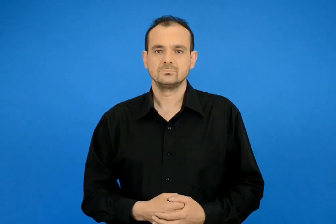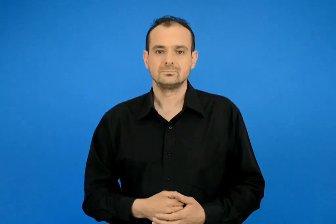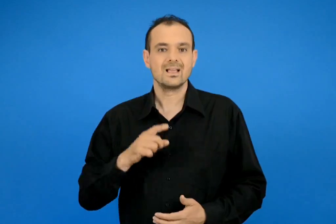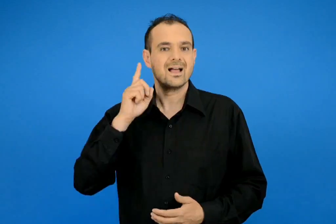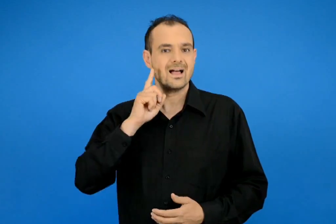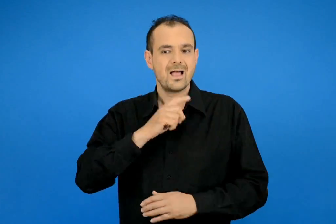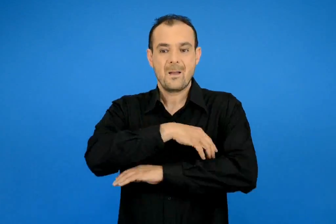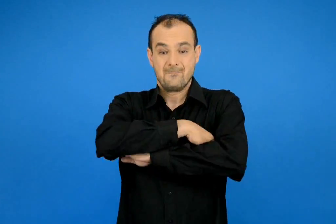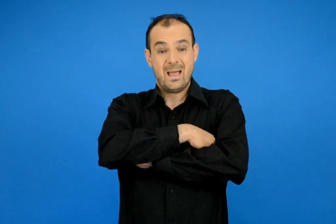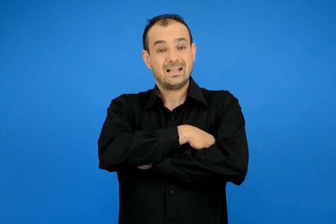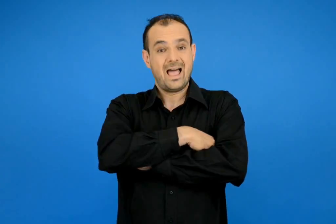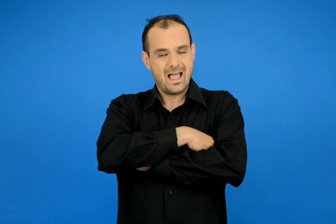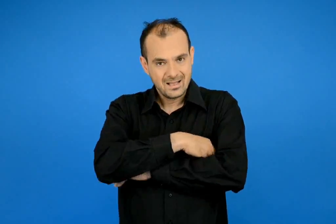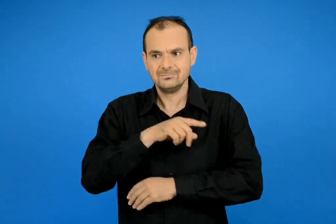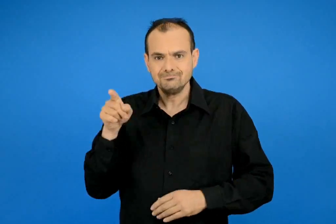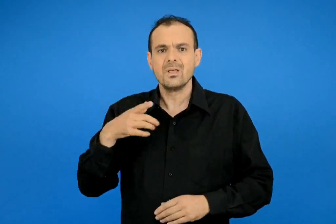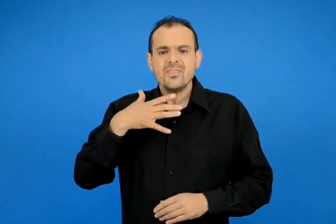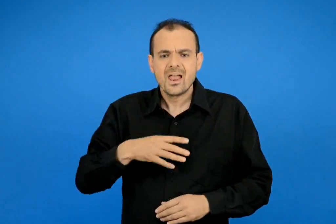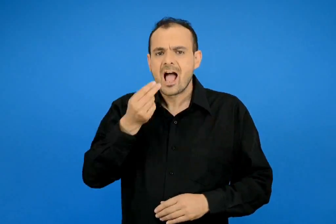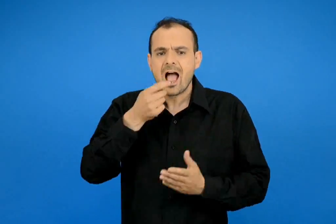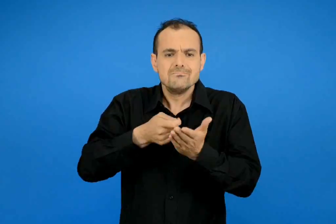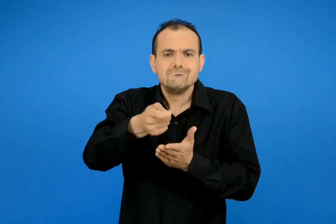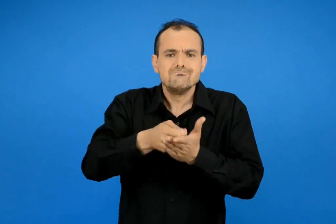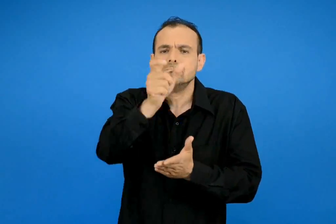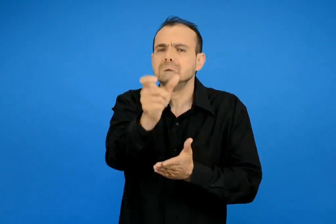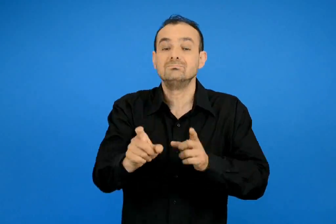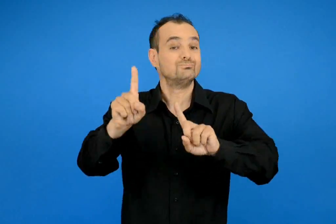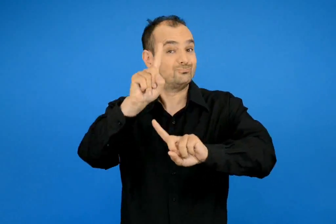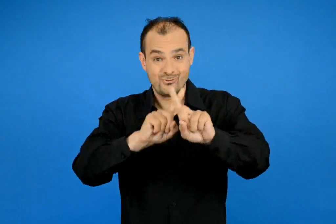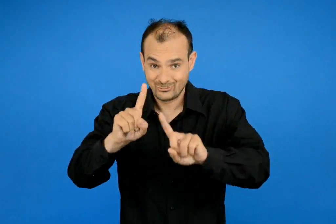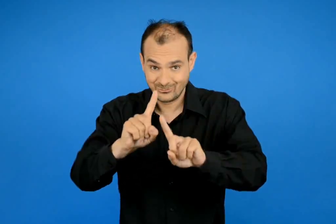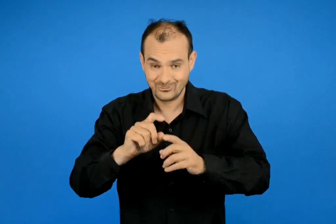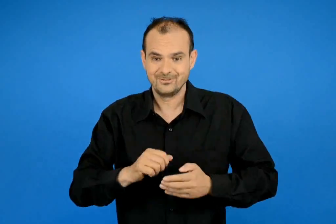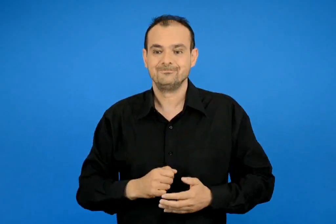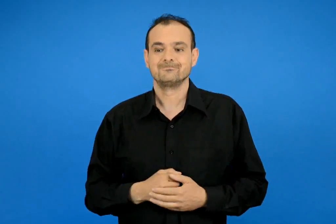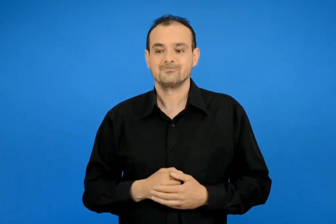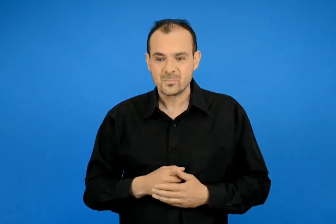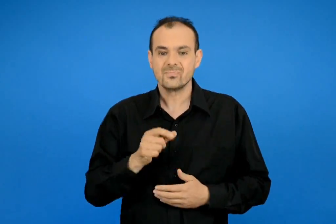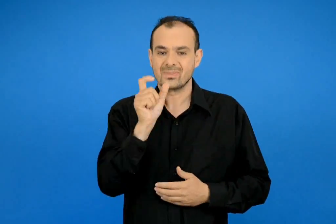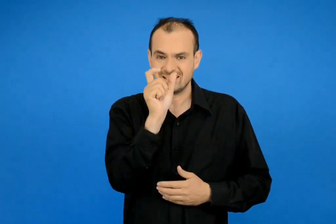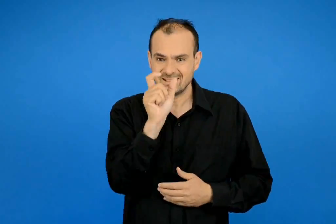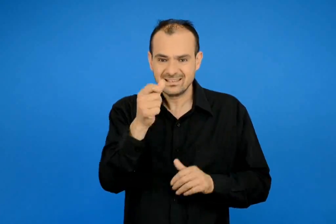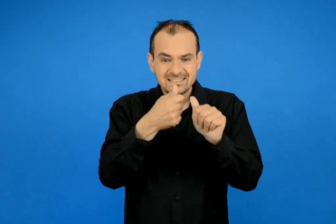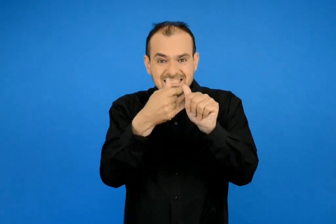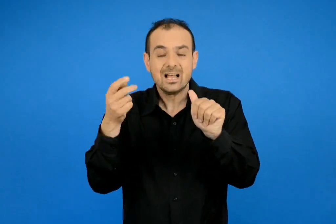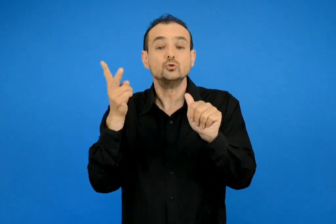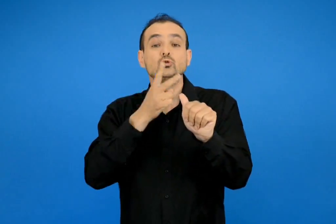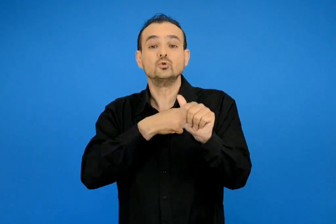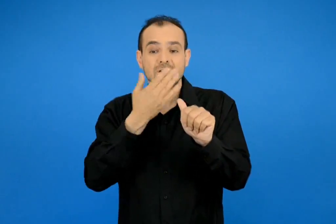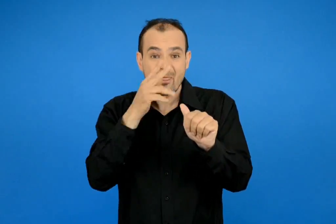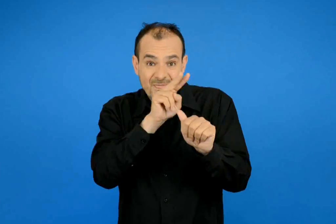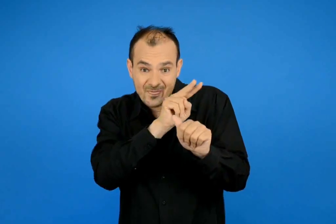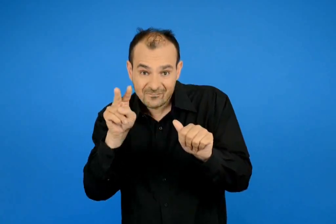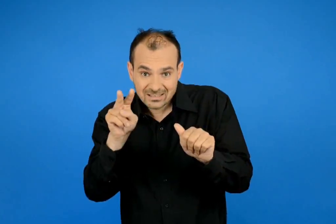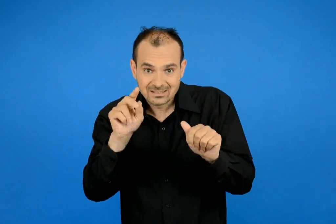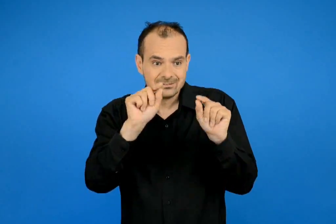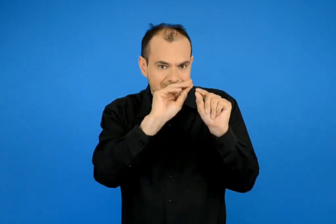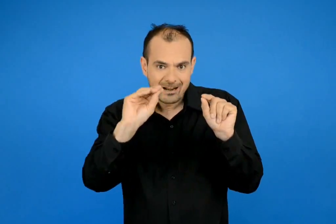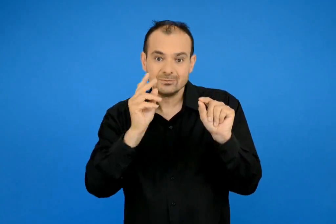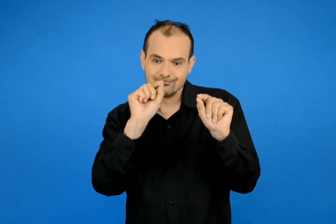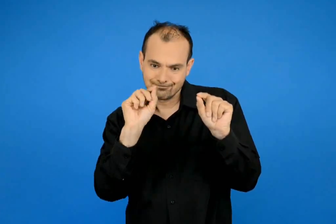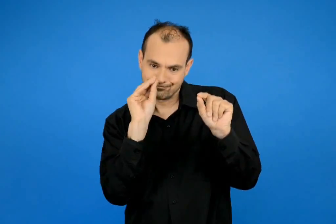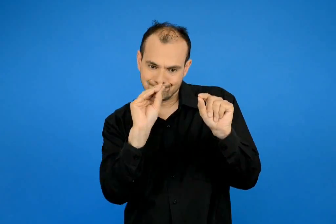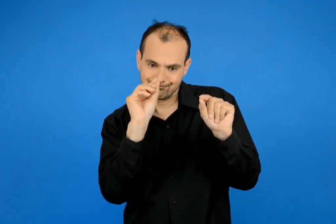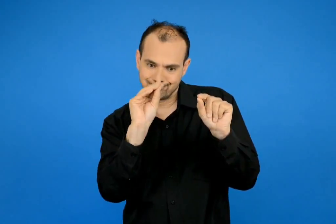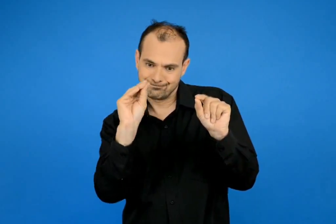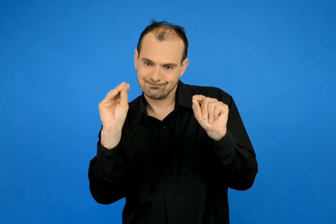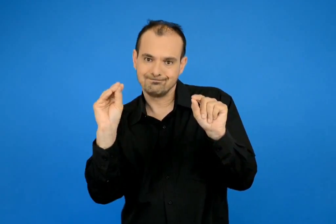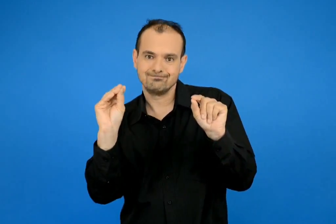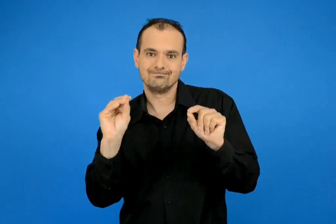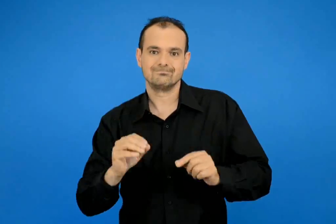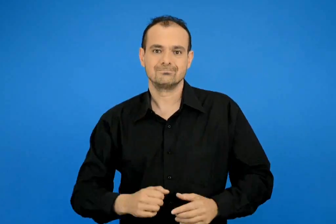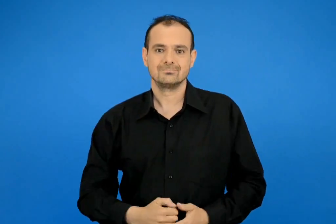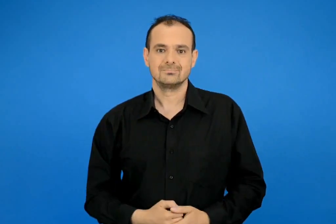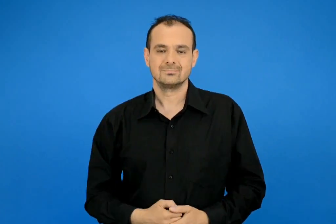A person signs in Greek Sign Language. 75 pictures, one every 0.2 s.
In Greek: ποιον θέλει να ταΐσει η μαρίνα ; γράψε τα γράμματα που λείπουν στη σωστή σειρά και διάβασε
